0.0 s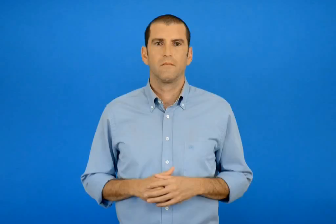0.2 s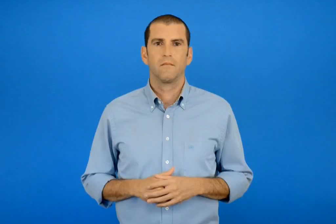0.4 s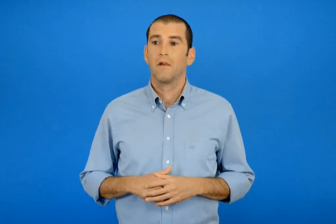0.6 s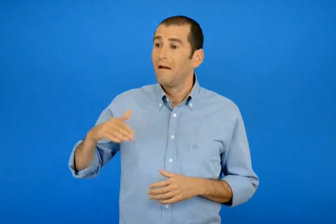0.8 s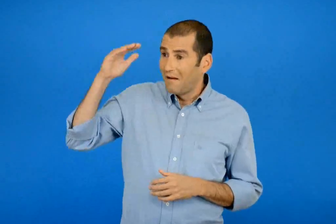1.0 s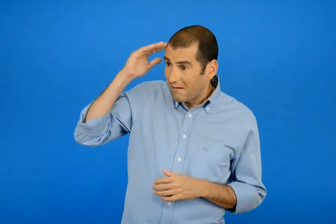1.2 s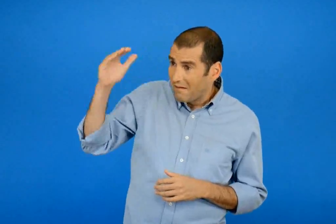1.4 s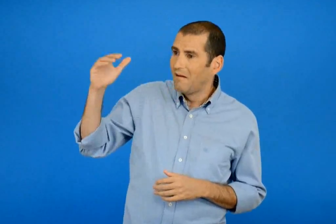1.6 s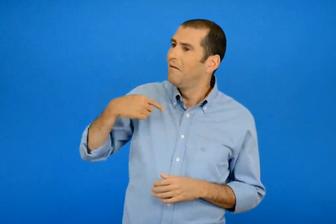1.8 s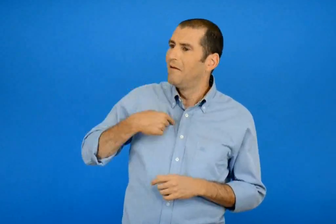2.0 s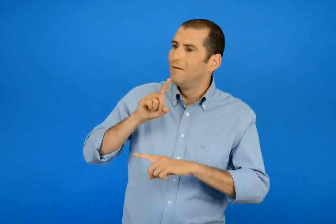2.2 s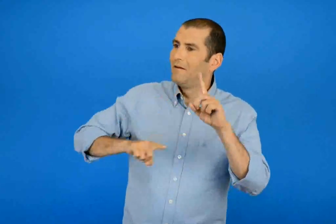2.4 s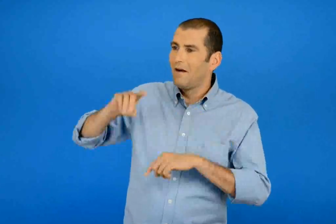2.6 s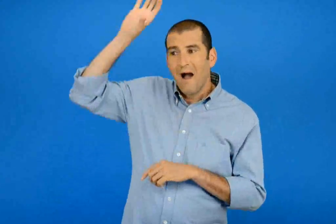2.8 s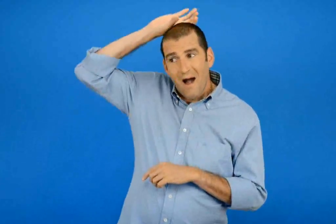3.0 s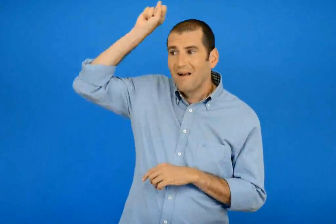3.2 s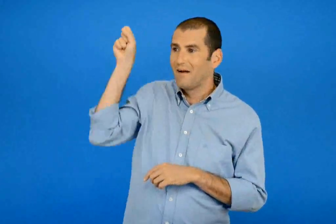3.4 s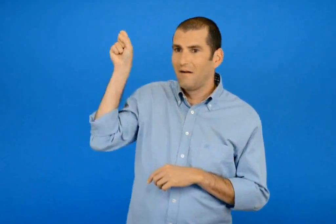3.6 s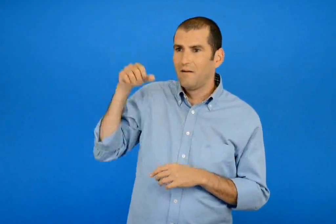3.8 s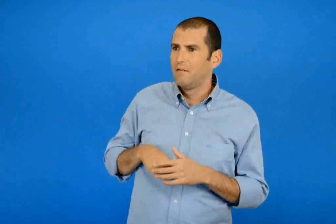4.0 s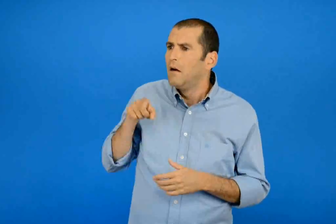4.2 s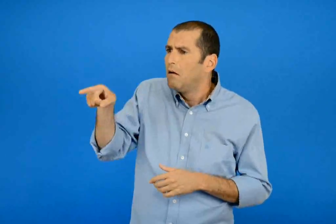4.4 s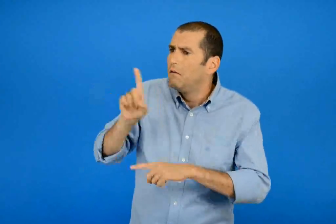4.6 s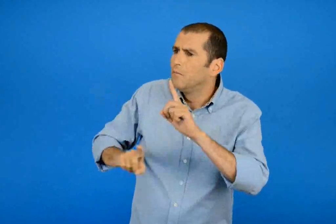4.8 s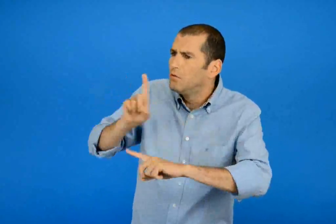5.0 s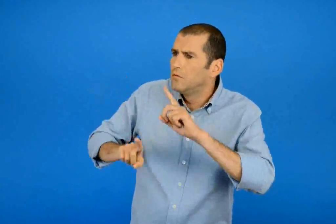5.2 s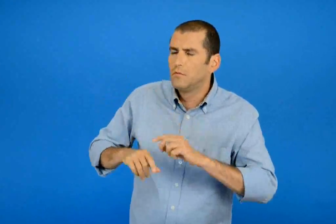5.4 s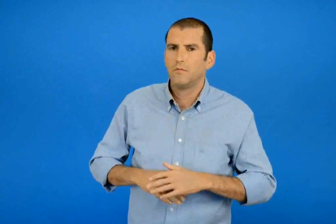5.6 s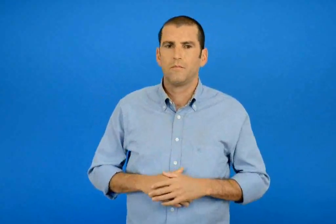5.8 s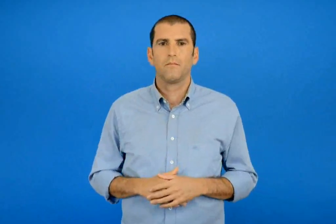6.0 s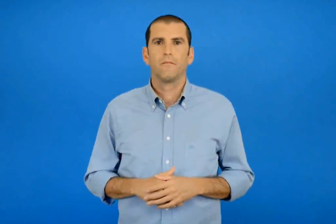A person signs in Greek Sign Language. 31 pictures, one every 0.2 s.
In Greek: γειά σου με λένε άννα εσένα πως σε λένε ;
